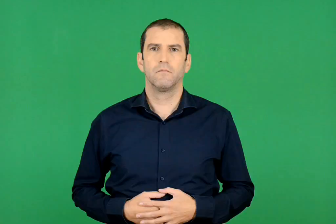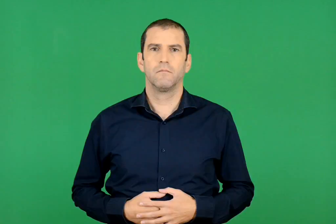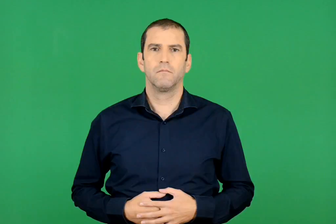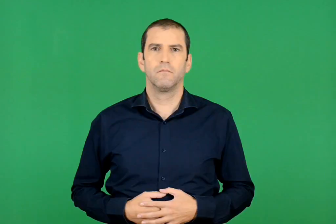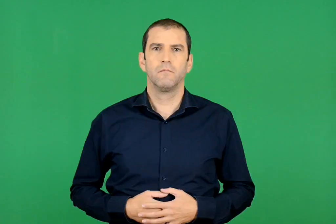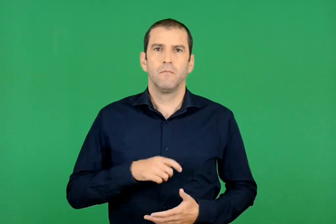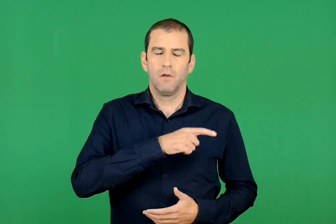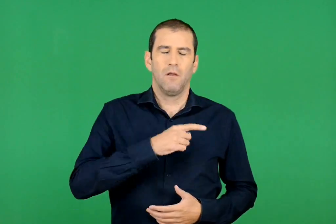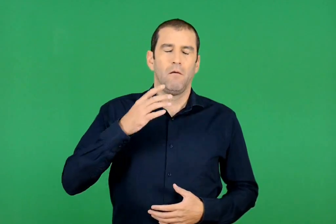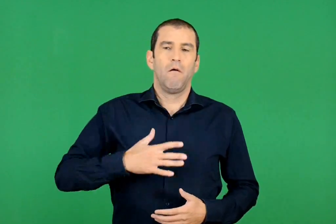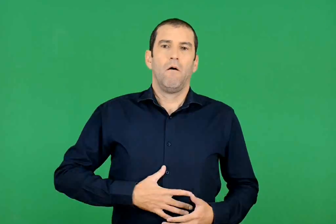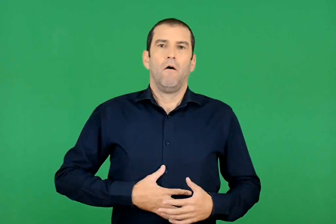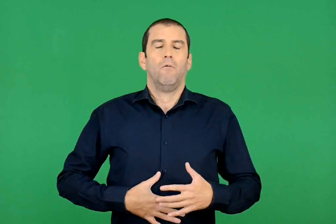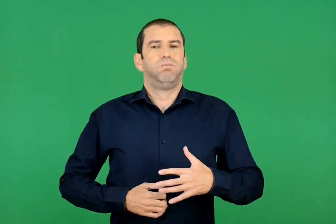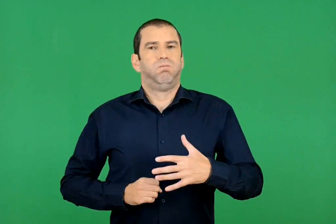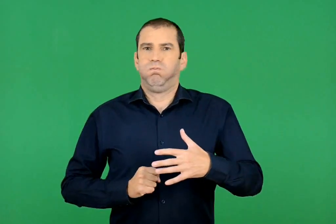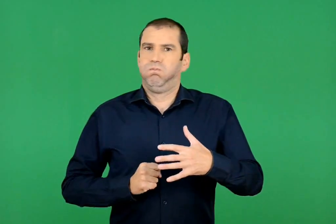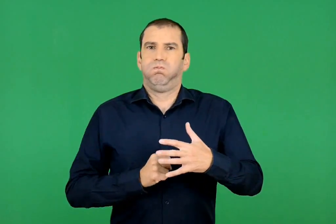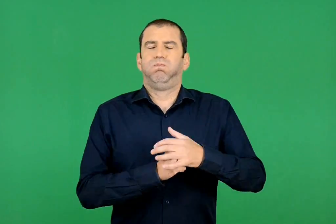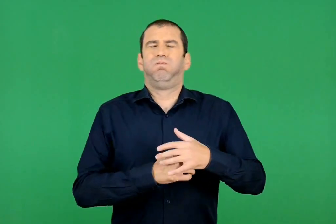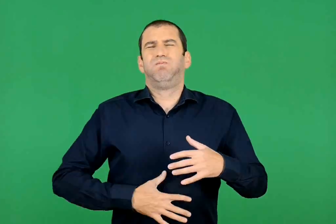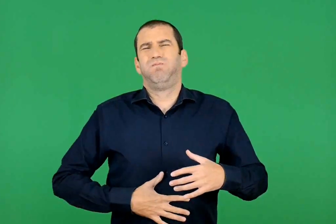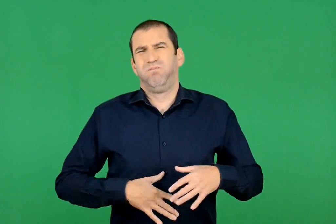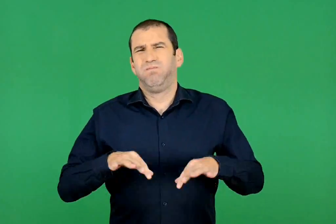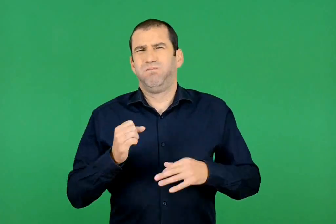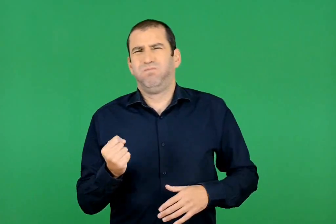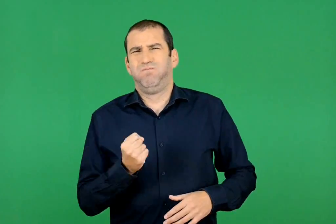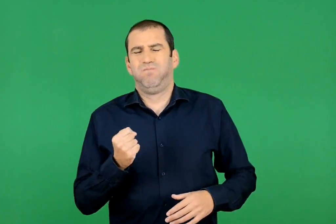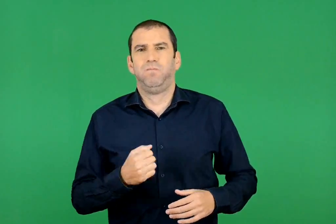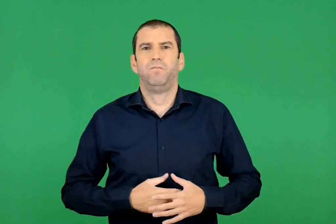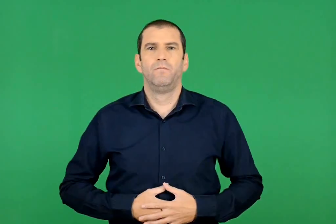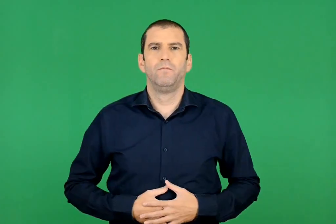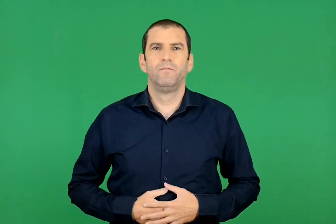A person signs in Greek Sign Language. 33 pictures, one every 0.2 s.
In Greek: νόμιζε ότι θα σκάσει. στομάχιασε
